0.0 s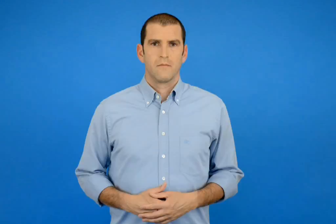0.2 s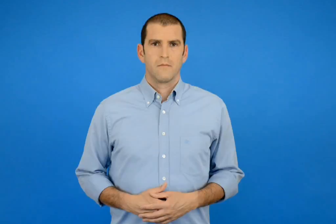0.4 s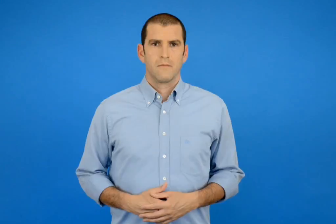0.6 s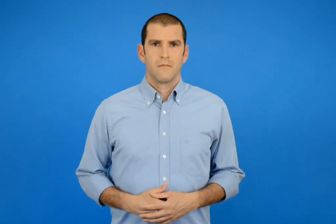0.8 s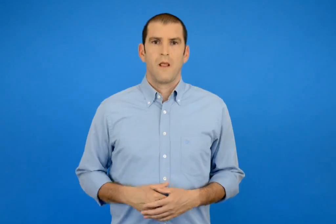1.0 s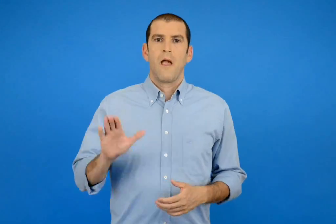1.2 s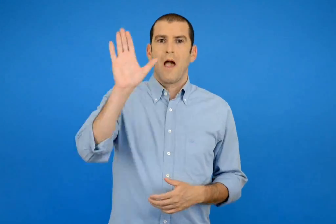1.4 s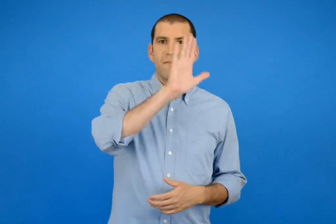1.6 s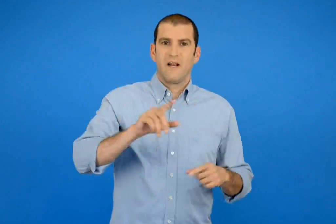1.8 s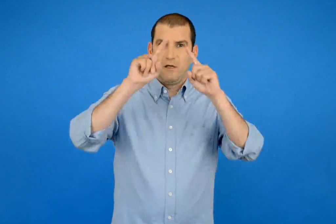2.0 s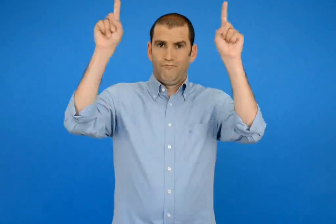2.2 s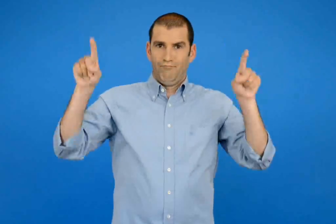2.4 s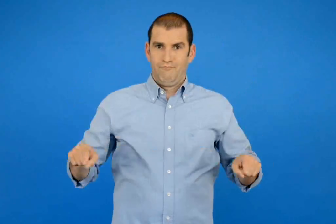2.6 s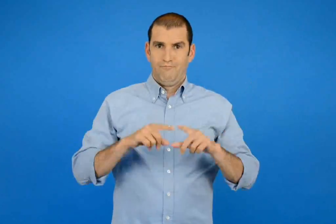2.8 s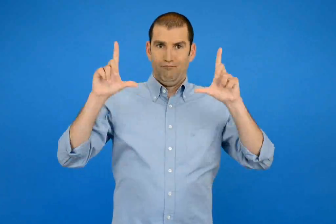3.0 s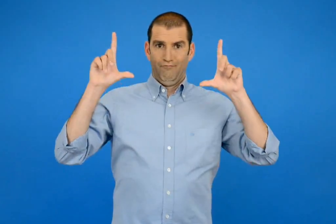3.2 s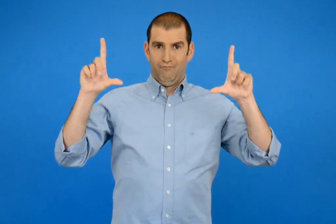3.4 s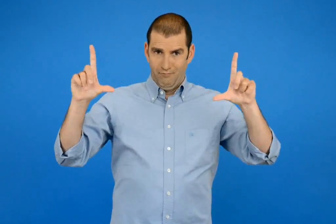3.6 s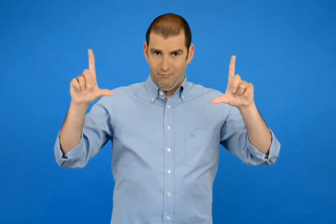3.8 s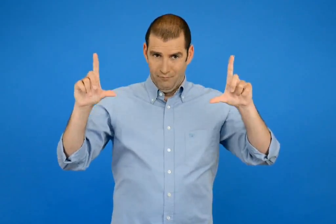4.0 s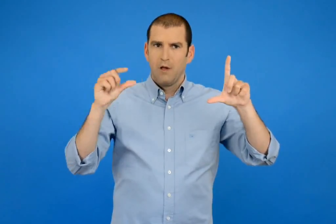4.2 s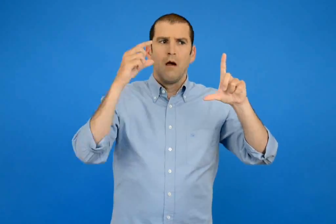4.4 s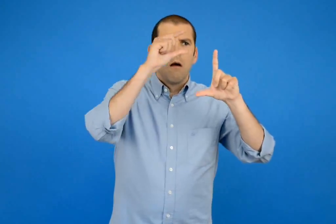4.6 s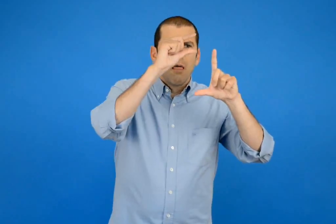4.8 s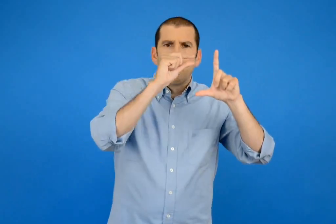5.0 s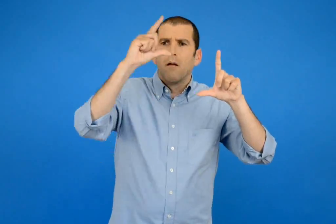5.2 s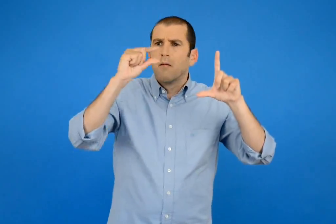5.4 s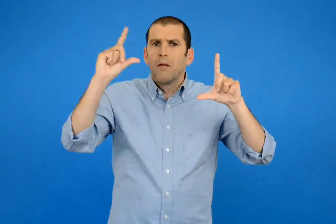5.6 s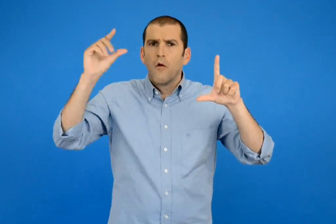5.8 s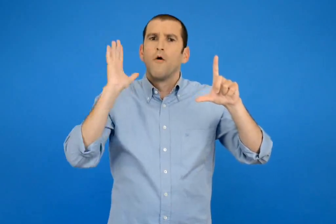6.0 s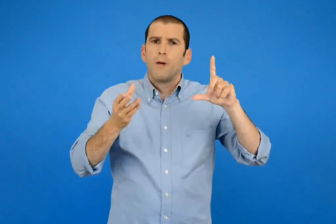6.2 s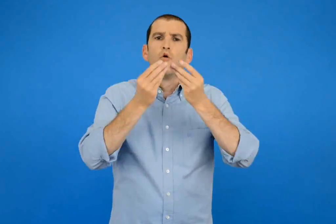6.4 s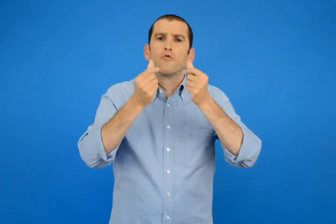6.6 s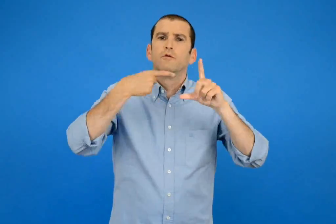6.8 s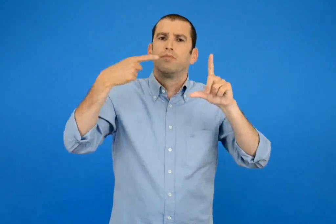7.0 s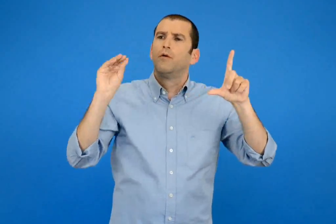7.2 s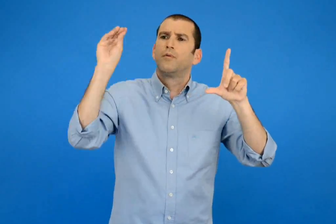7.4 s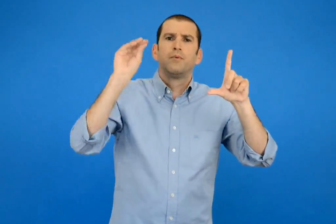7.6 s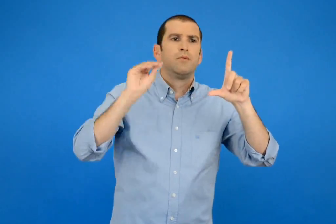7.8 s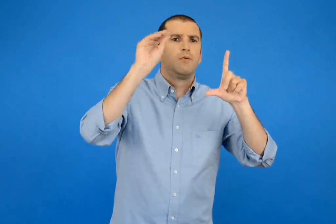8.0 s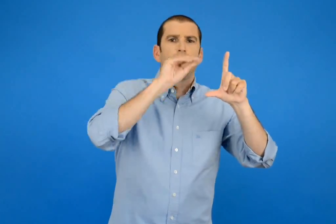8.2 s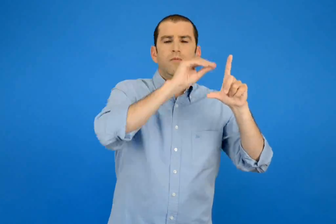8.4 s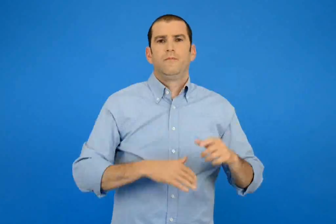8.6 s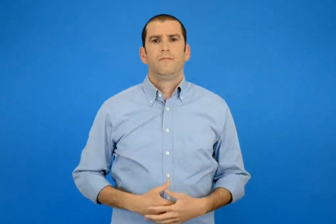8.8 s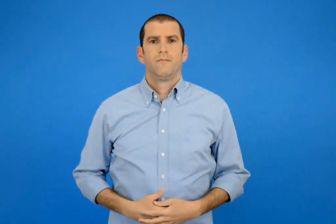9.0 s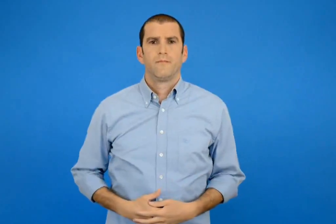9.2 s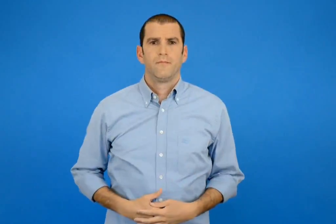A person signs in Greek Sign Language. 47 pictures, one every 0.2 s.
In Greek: μια επιφάνεια μπορούμε να την καλύψουμε με διαφορετικούς τρόπους χρησιμοποιώντας μικρότερες επιφάνειες
